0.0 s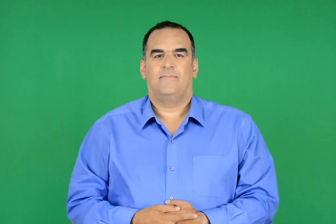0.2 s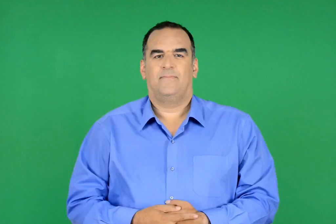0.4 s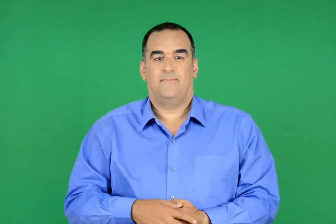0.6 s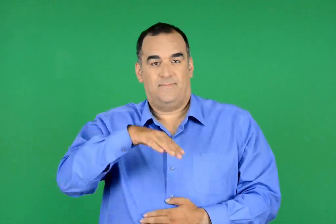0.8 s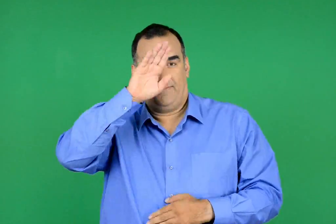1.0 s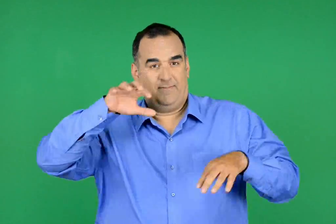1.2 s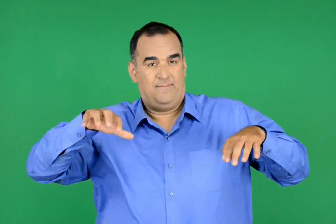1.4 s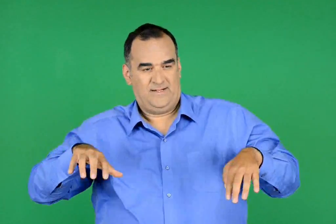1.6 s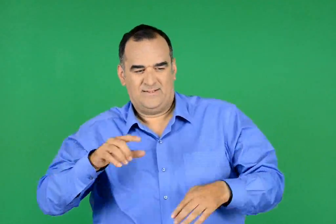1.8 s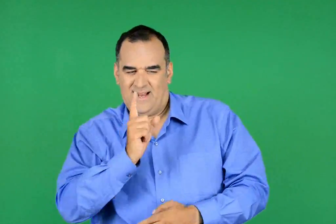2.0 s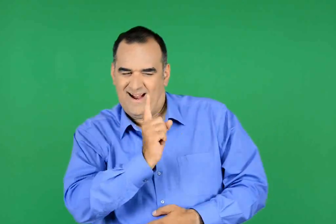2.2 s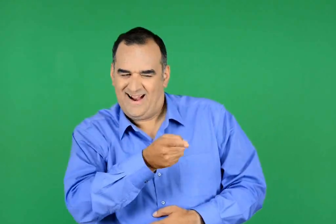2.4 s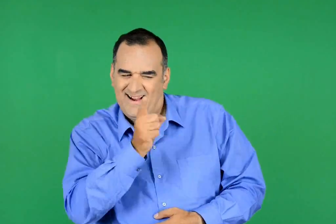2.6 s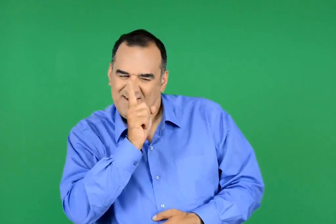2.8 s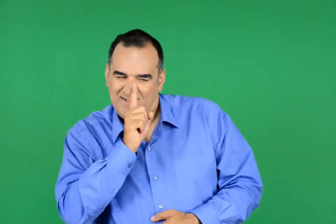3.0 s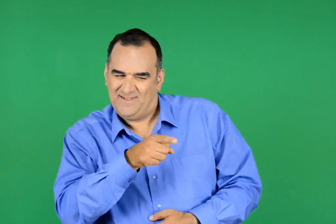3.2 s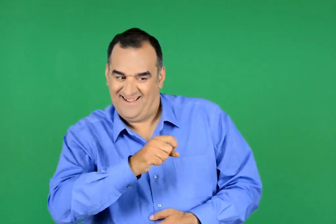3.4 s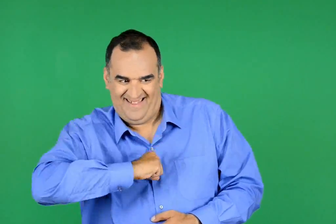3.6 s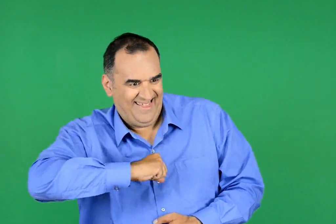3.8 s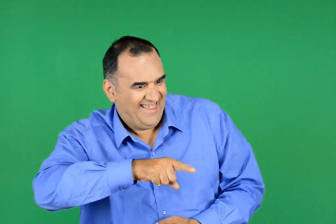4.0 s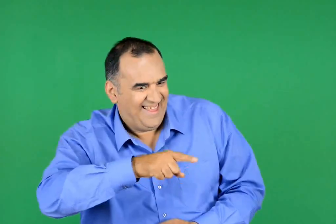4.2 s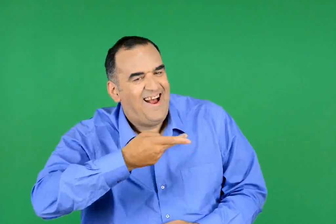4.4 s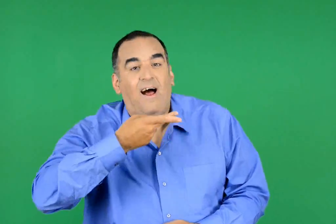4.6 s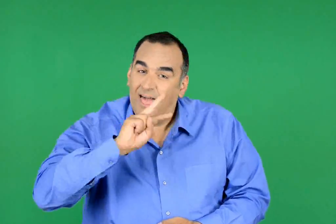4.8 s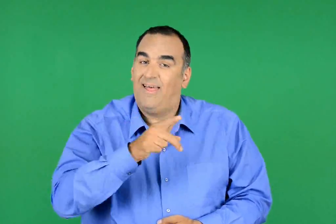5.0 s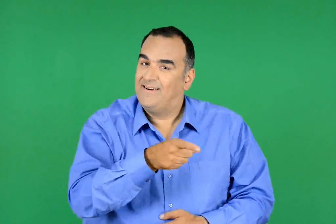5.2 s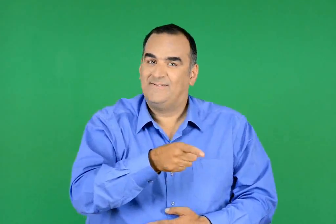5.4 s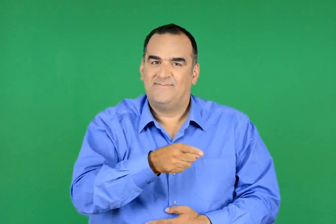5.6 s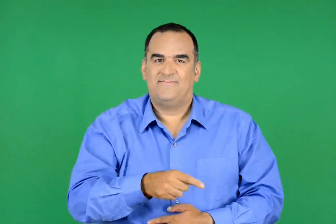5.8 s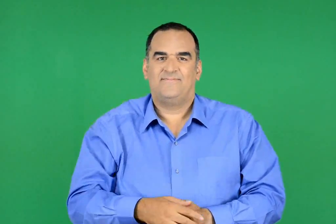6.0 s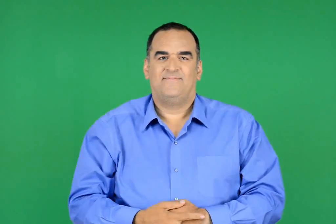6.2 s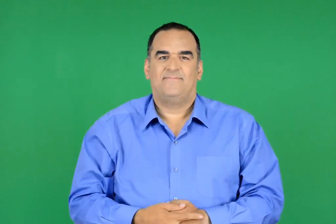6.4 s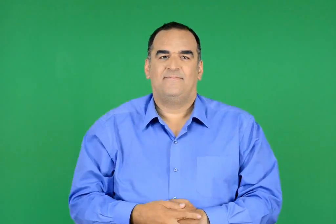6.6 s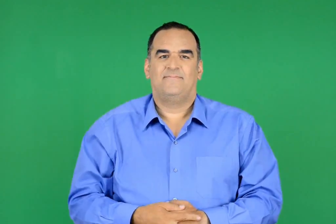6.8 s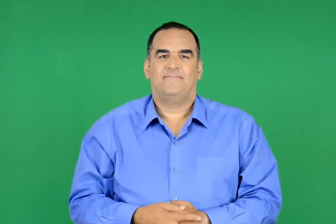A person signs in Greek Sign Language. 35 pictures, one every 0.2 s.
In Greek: ψέματα φώναξε ο πασάς. φοβάται και για αυτό το λέει
